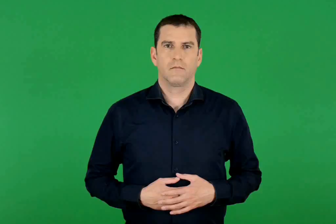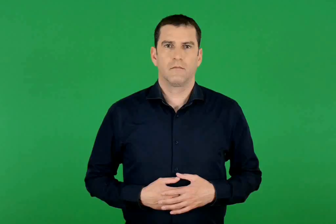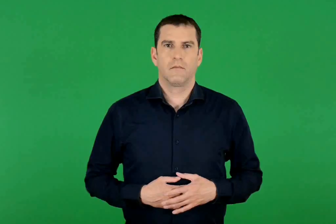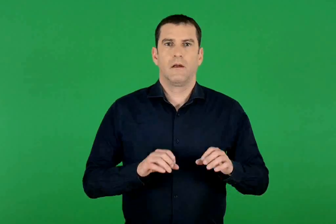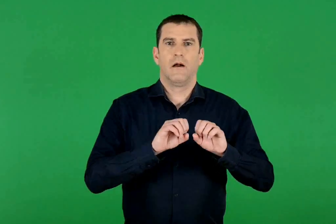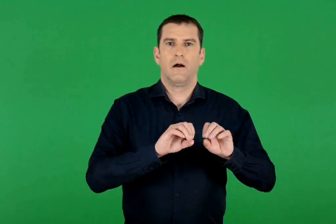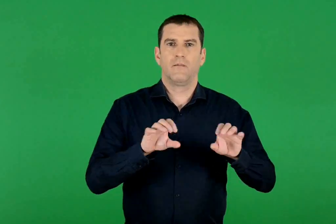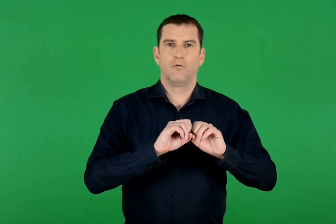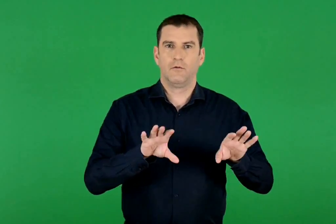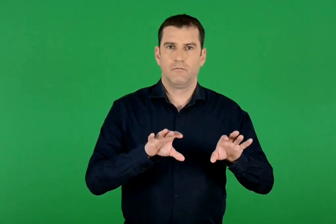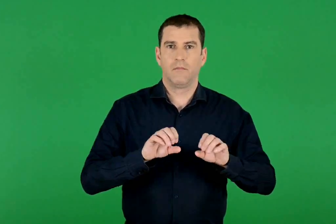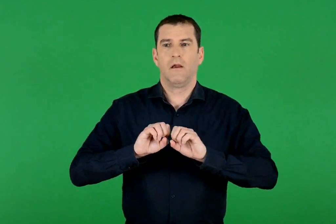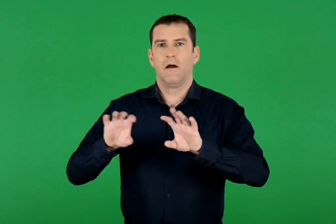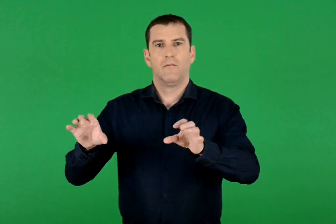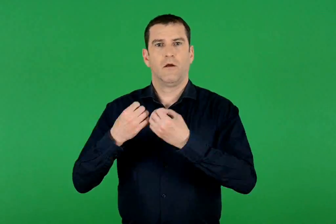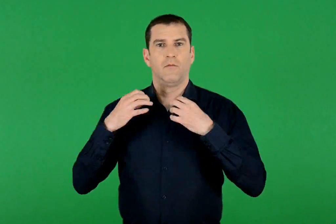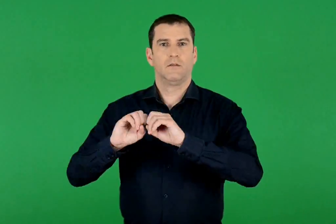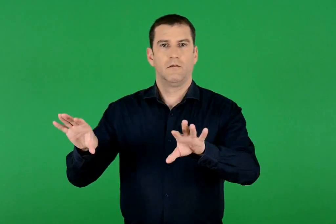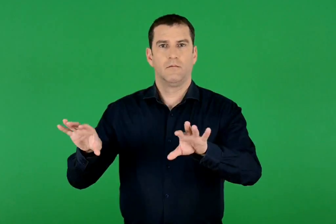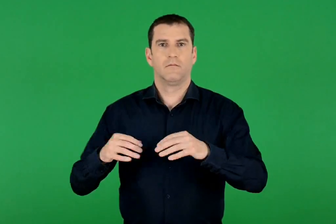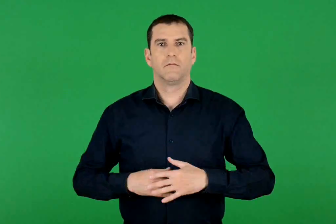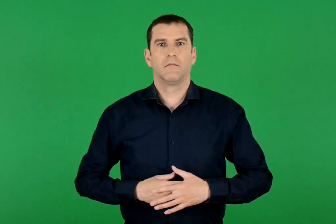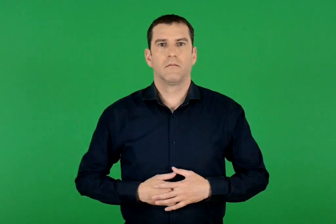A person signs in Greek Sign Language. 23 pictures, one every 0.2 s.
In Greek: ενημέρωση ενημερωνόμαστε
